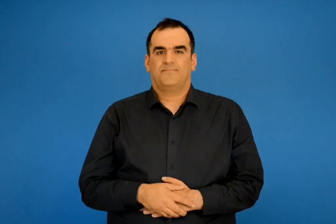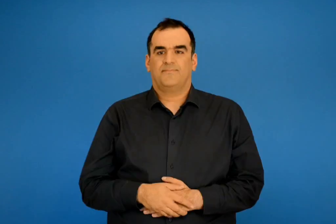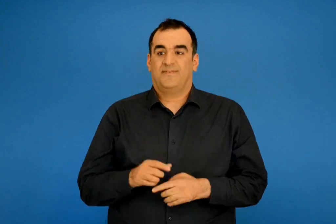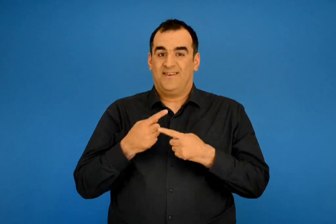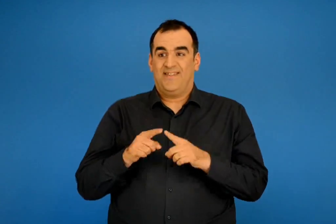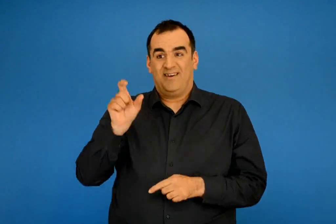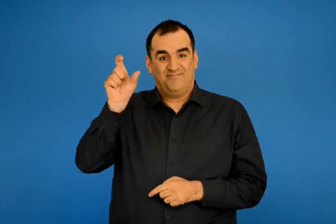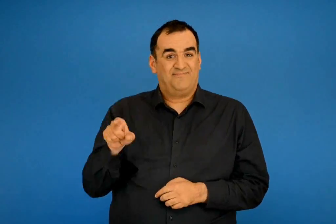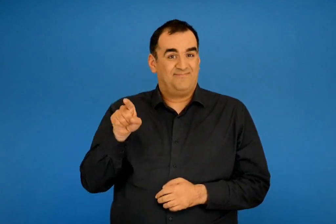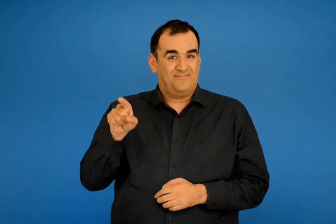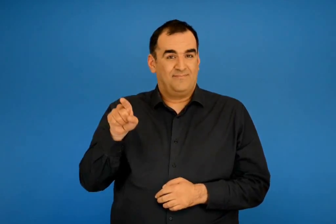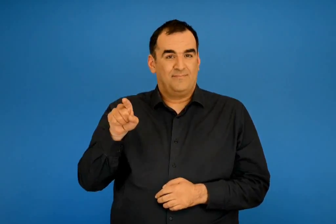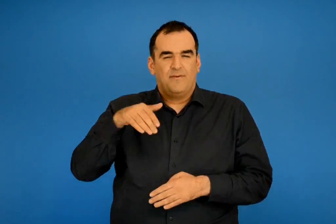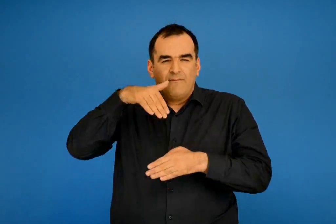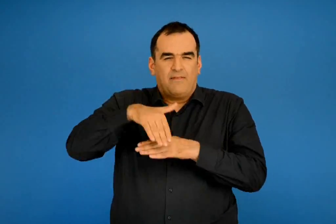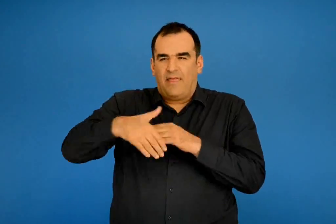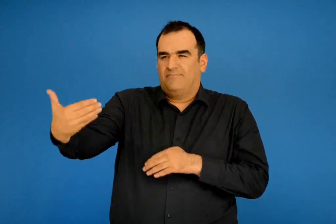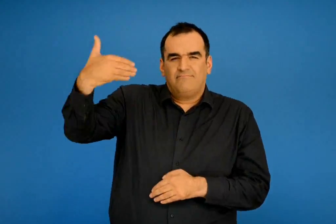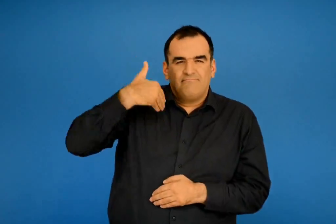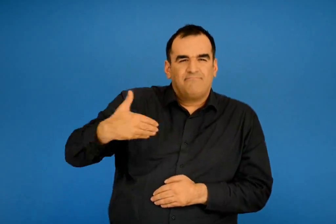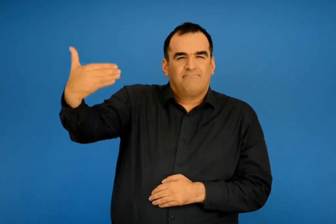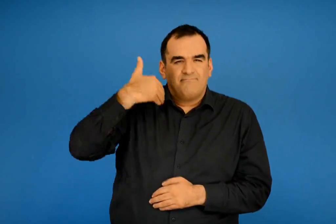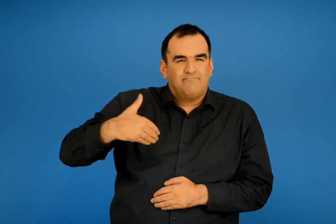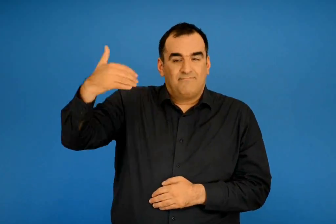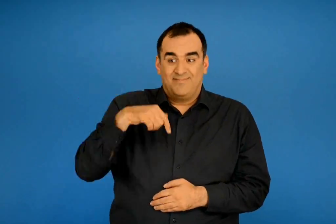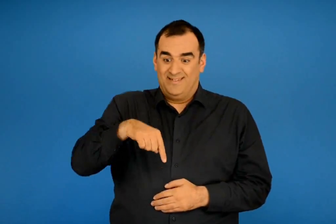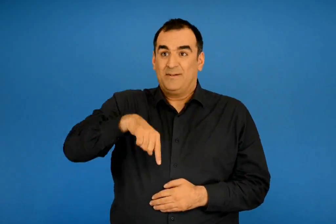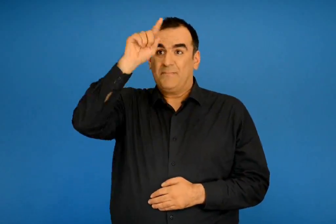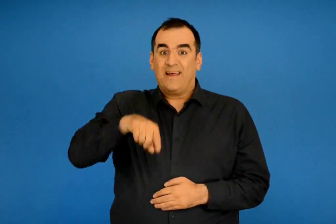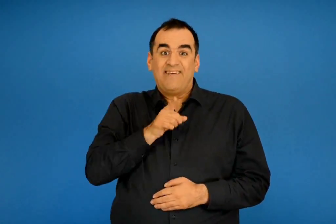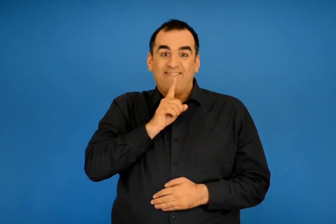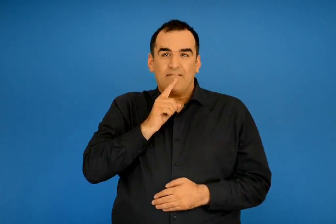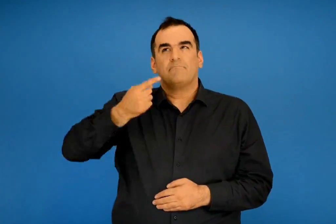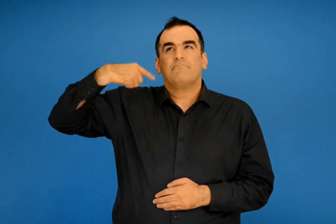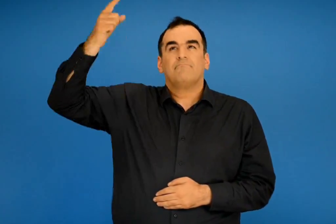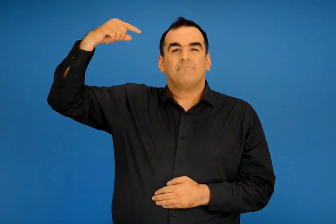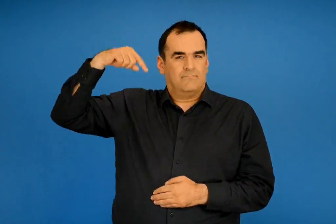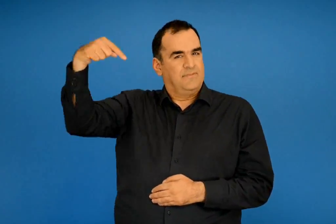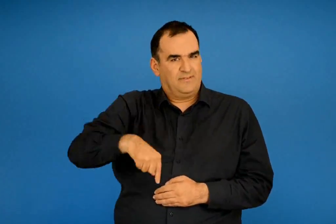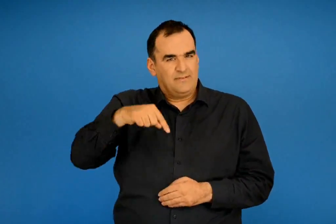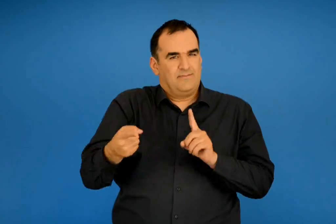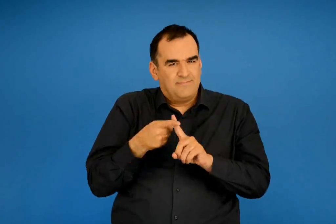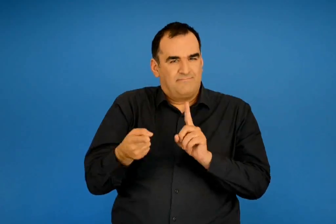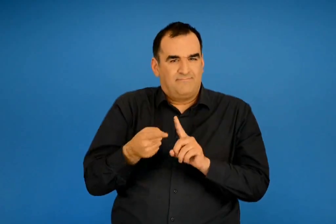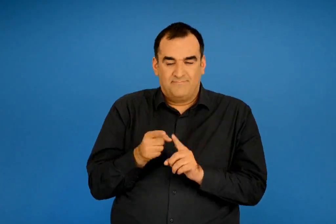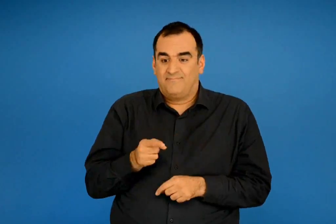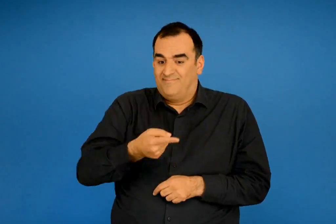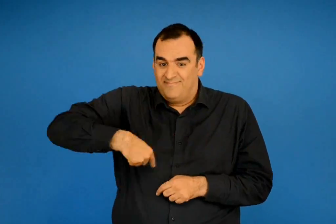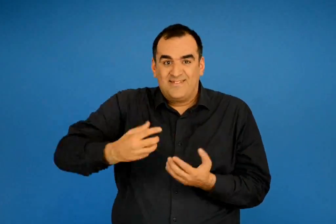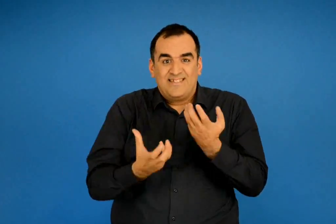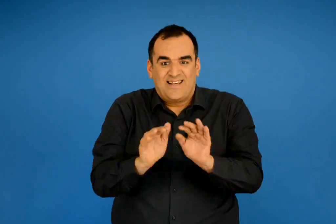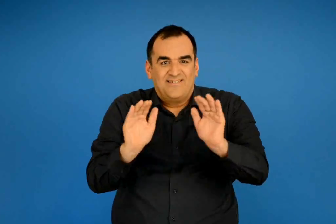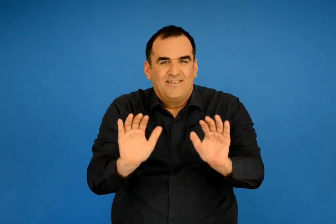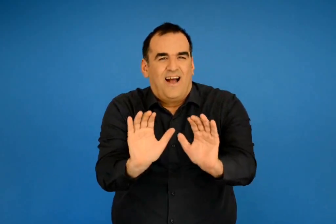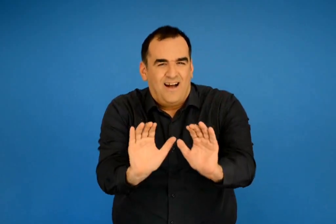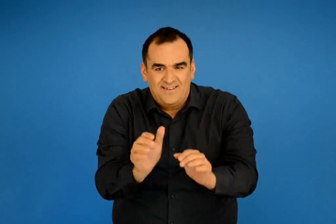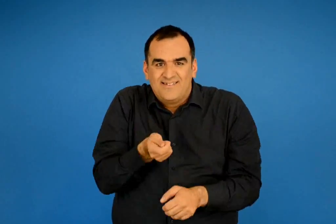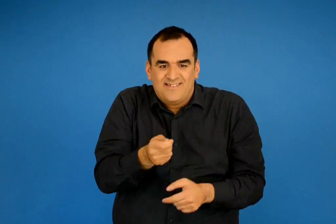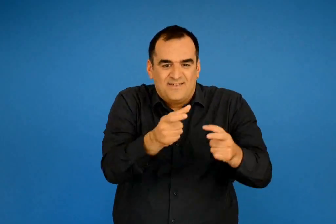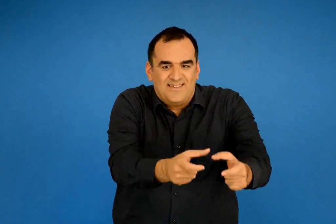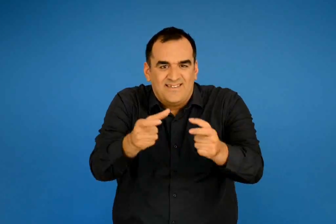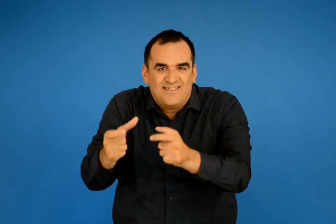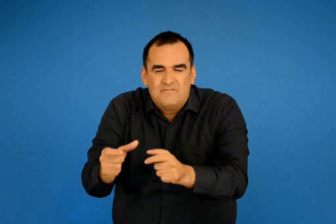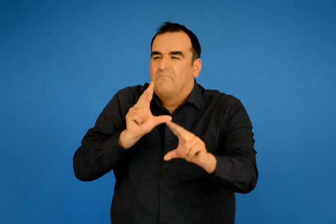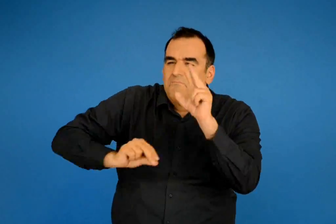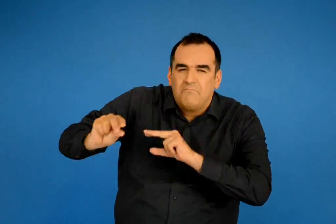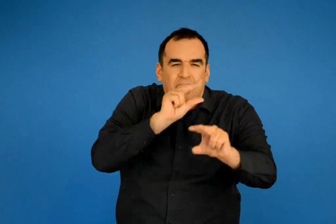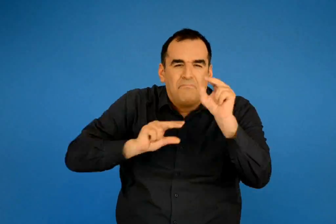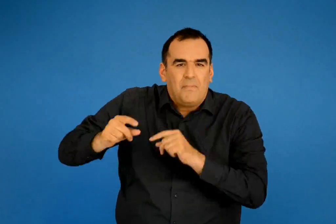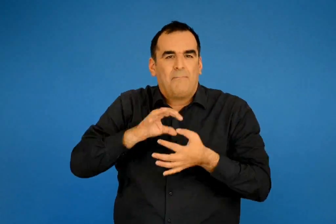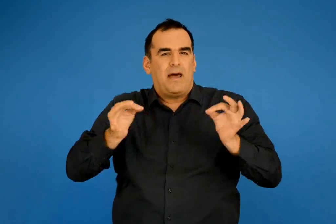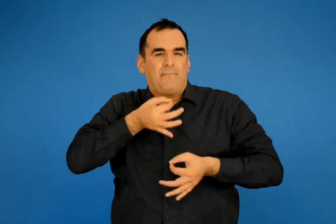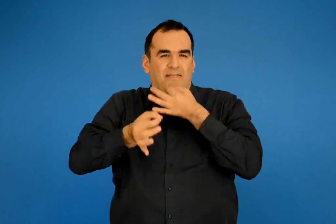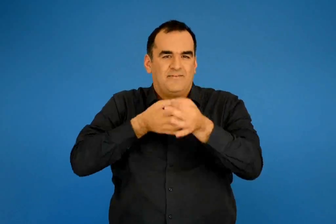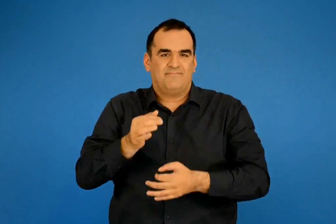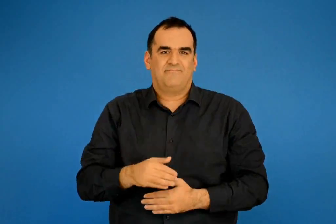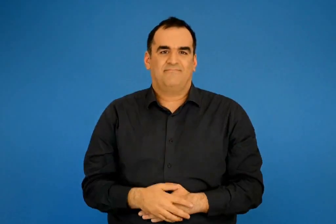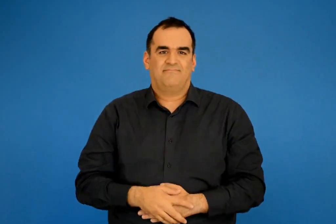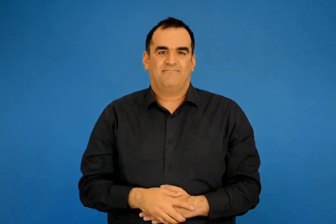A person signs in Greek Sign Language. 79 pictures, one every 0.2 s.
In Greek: τα βράδια έρχεται σπίτι μας και κάθε χρόνο σαν απόψε την παραμονή ψήνουμε μαζί τις τηγανίτες στο τζάκι και λεμέ παραμύθια
